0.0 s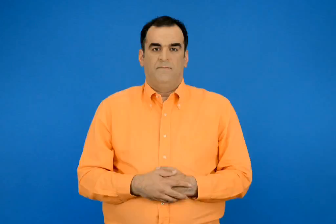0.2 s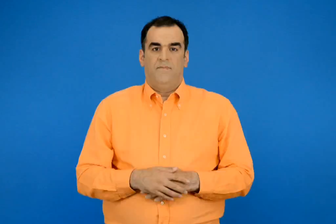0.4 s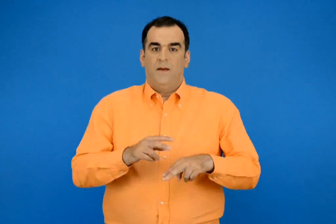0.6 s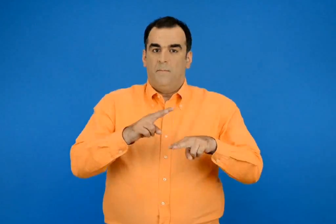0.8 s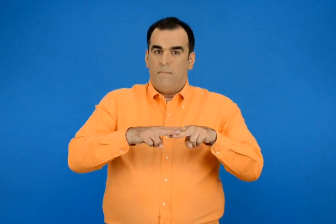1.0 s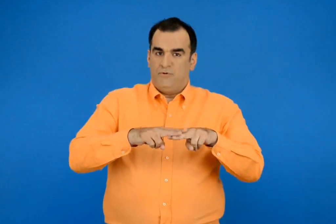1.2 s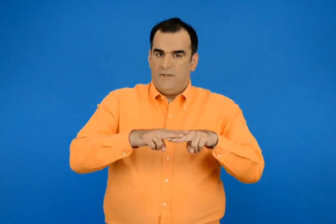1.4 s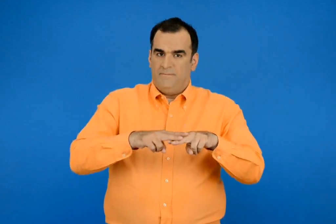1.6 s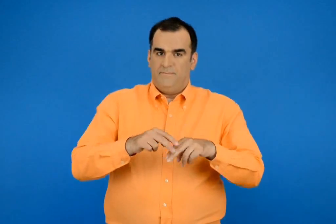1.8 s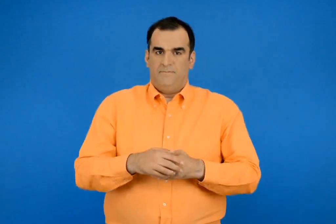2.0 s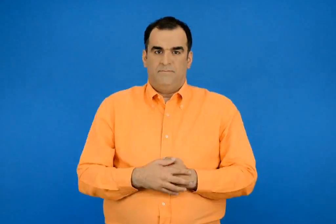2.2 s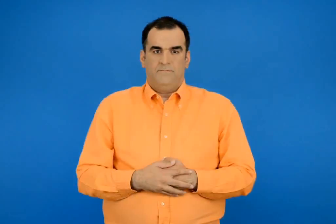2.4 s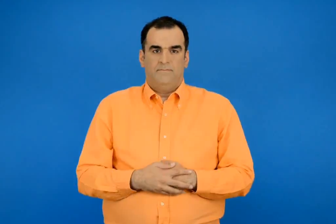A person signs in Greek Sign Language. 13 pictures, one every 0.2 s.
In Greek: παπούτσια
